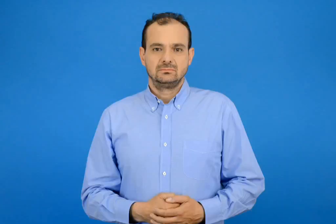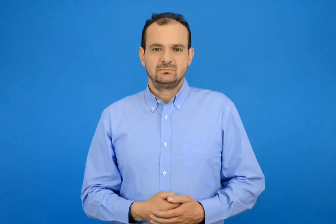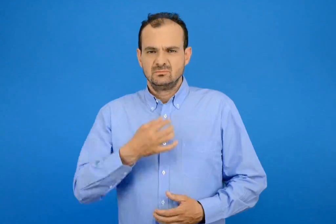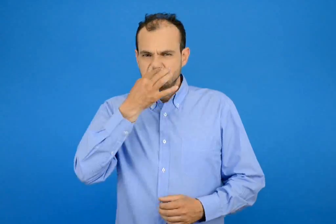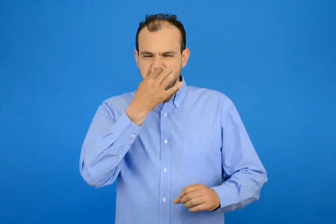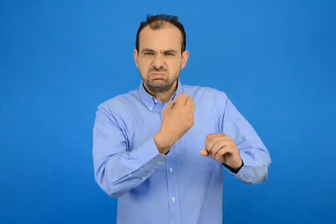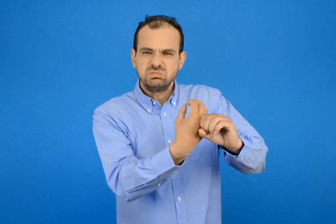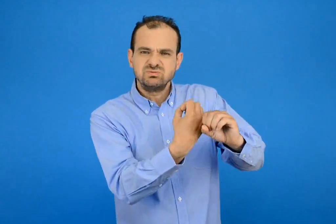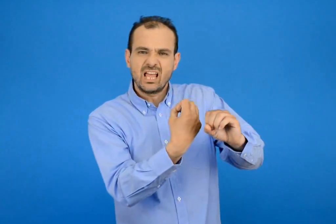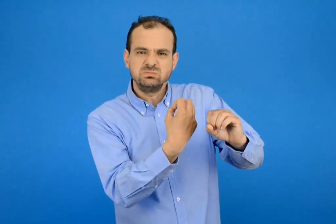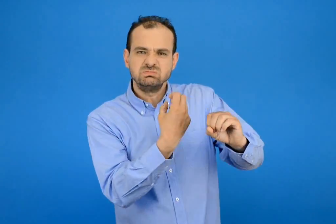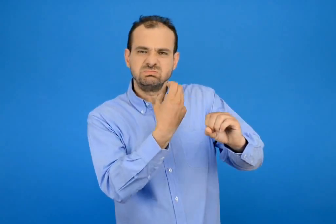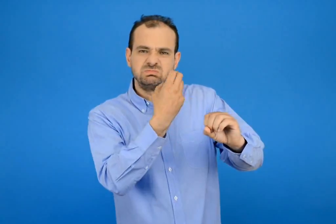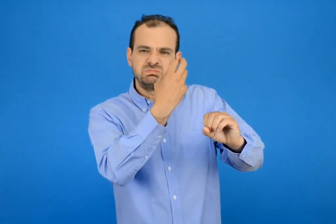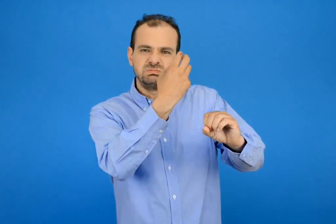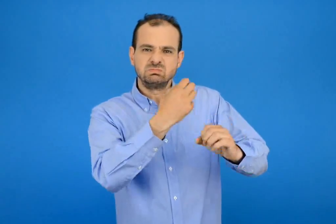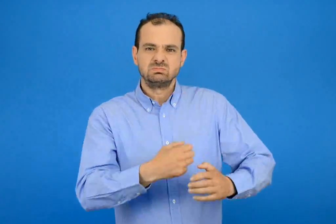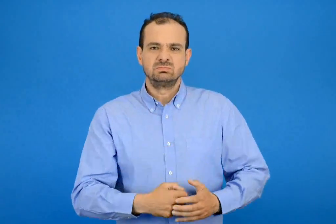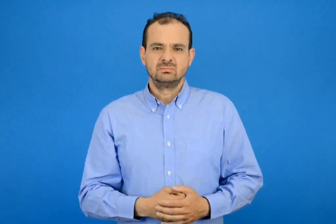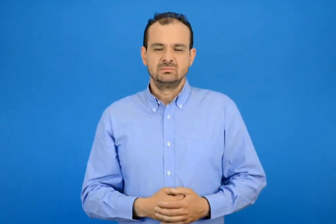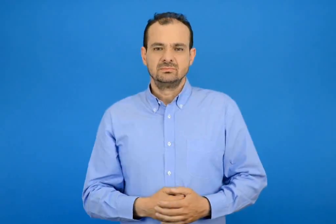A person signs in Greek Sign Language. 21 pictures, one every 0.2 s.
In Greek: καυσαέριο
